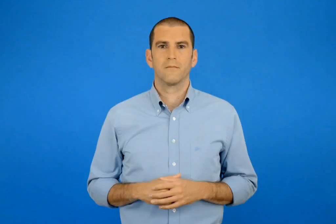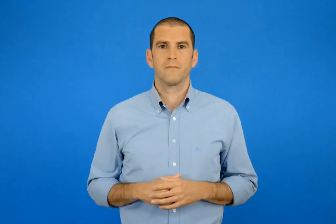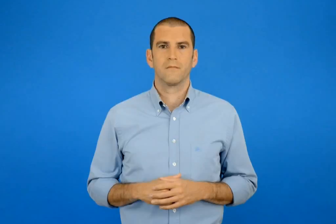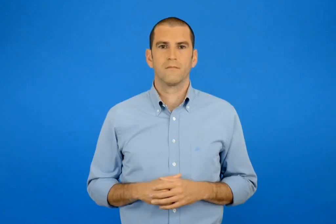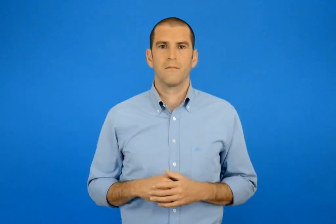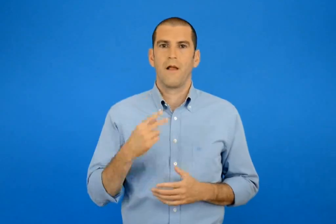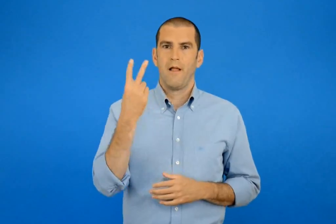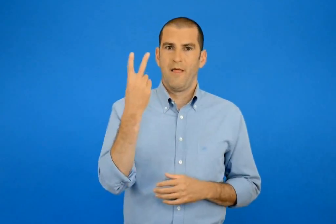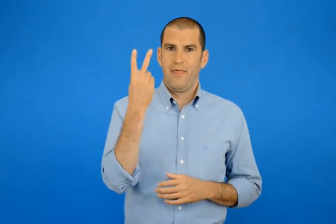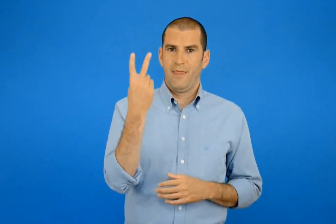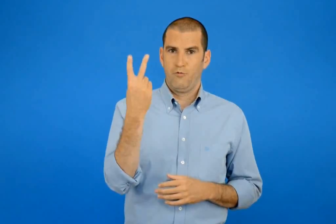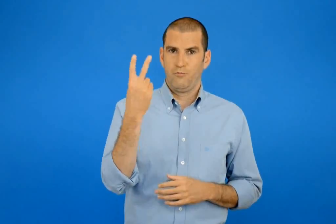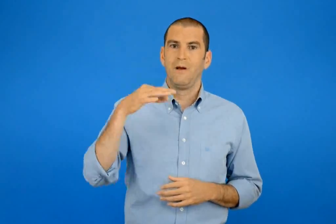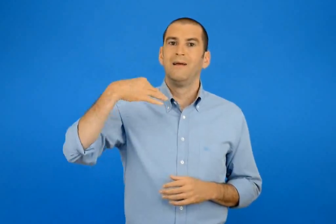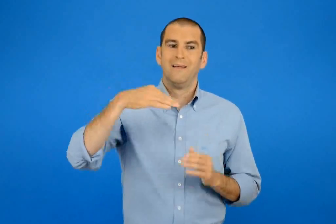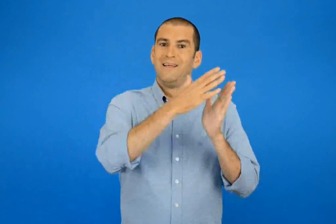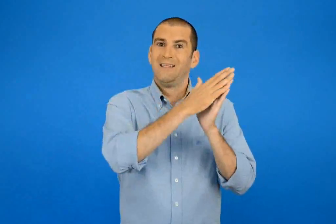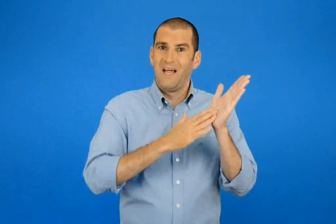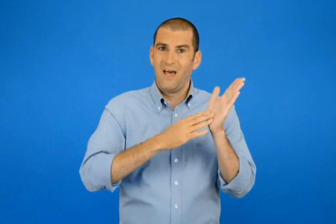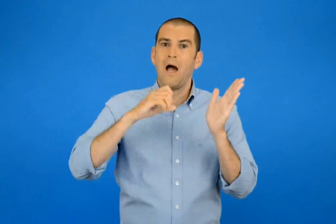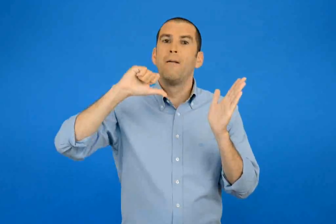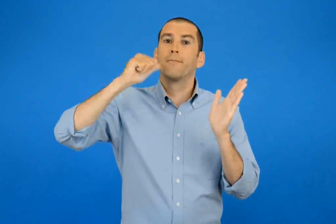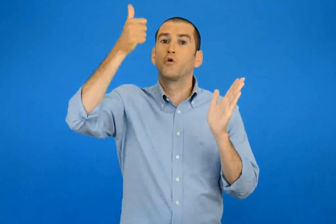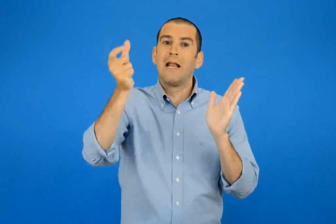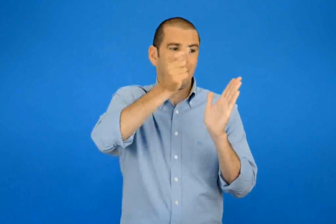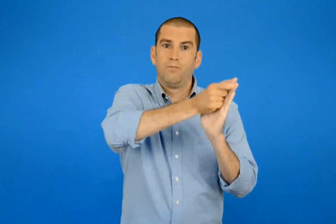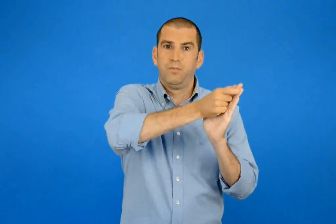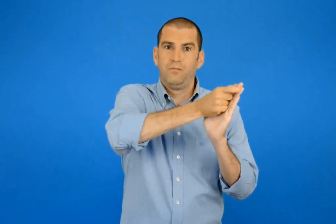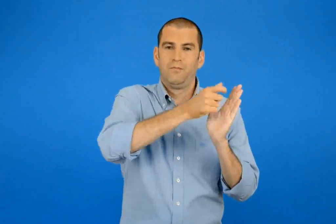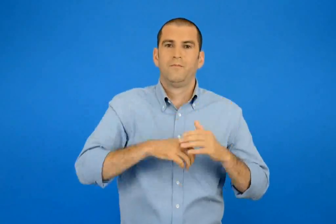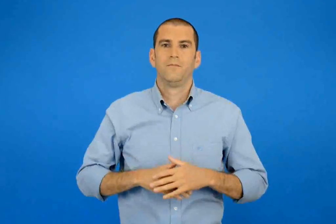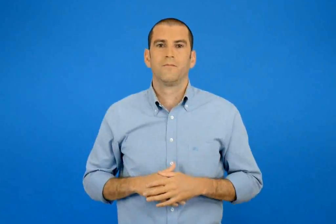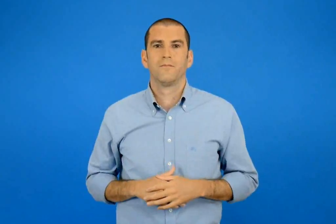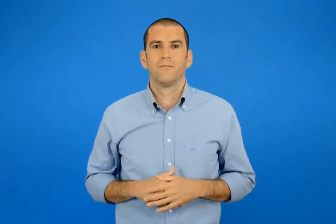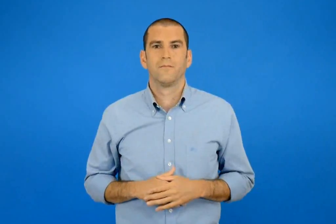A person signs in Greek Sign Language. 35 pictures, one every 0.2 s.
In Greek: 2 η πρώτη λέξη της σελίδας
